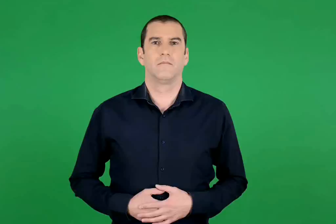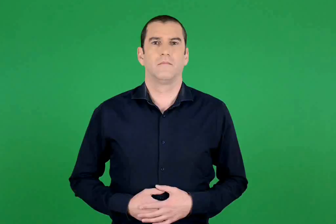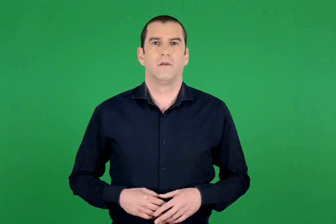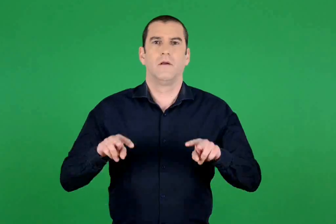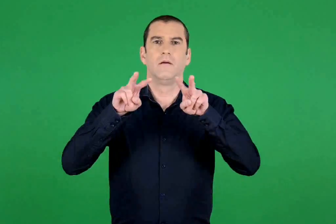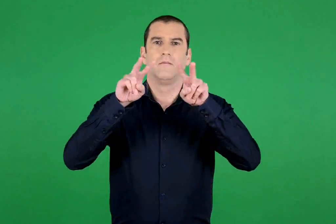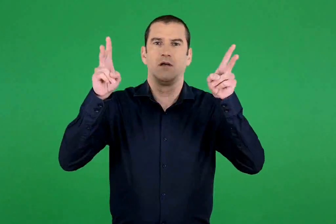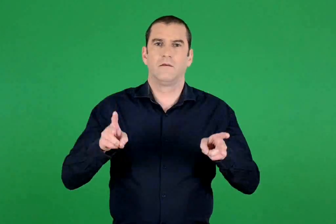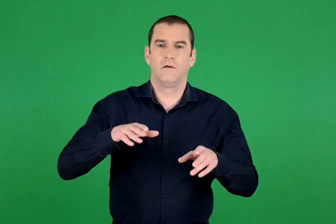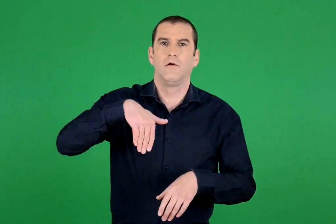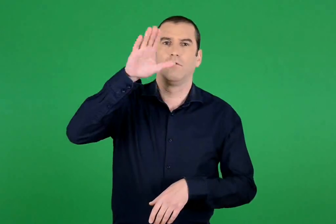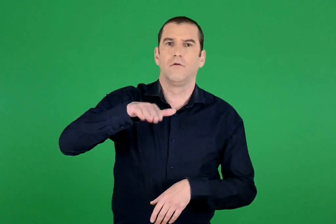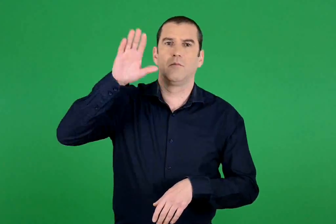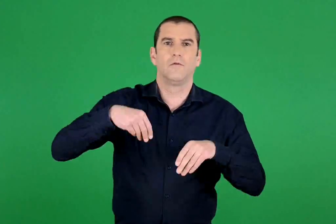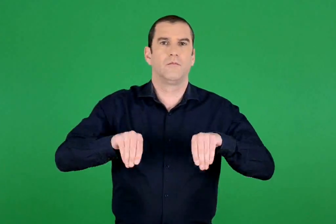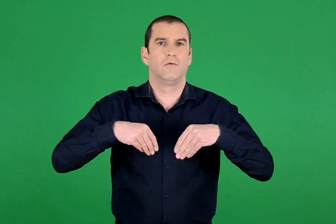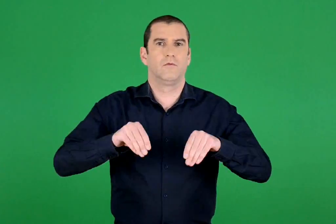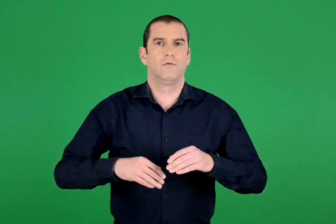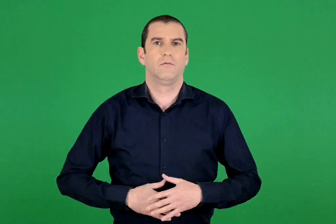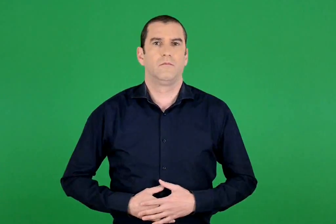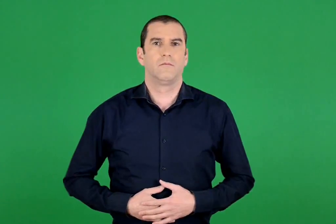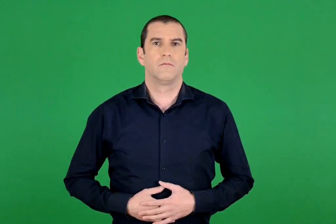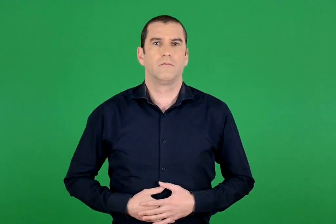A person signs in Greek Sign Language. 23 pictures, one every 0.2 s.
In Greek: στο χρωματοπωλείο
